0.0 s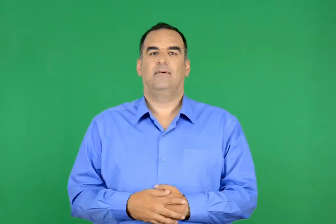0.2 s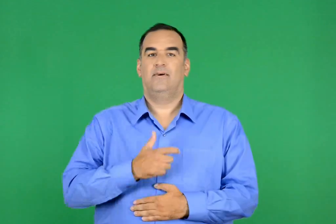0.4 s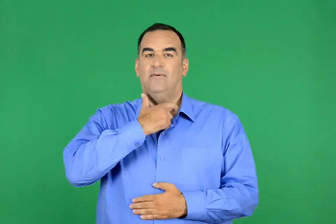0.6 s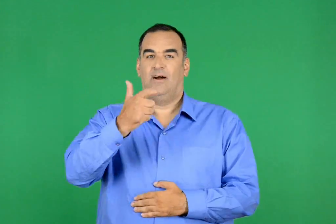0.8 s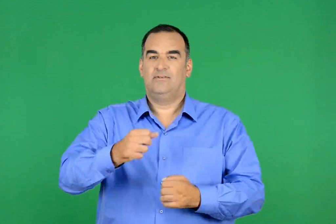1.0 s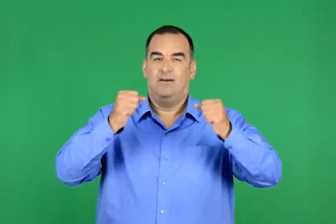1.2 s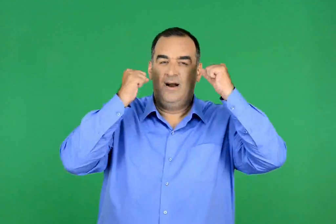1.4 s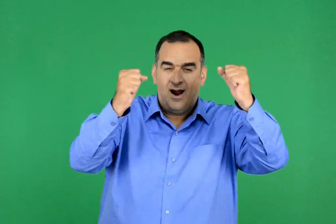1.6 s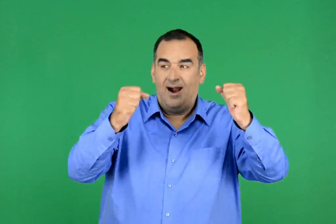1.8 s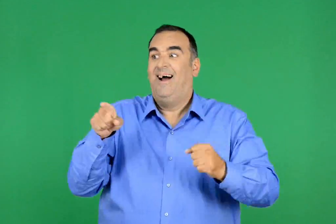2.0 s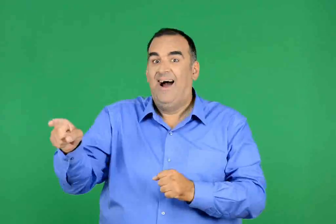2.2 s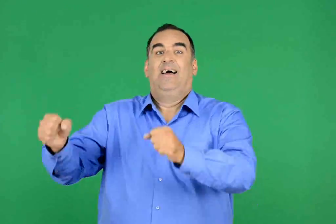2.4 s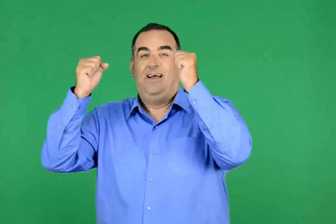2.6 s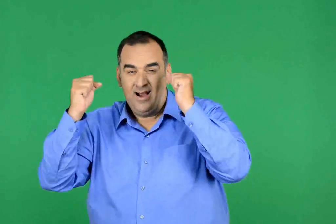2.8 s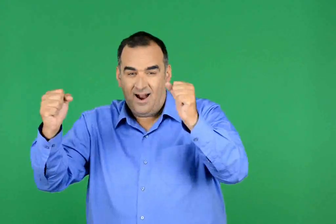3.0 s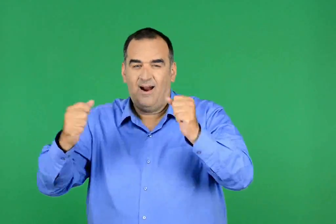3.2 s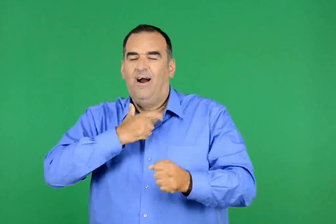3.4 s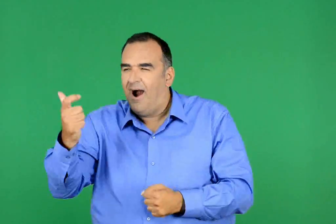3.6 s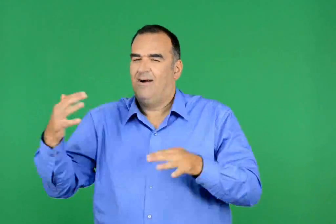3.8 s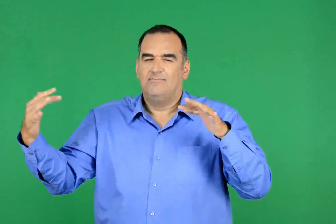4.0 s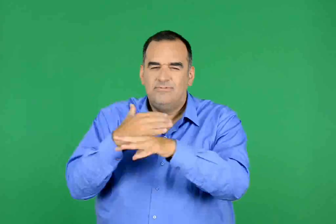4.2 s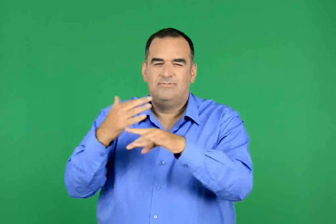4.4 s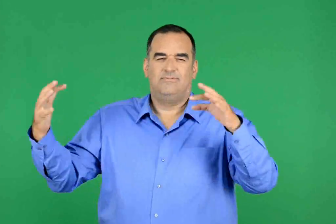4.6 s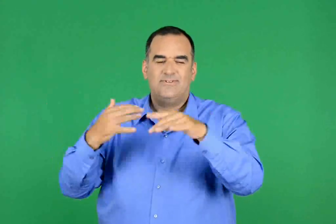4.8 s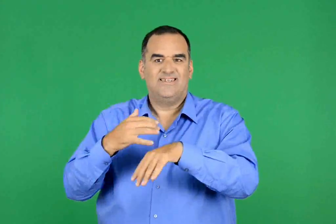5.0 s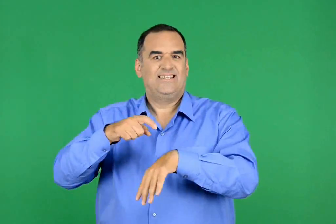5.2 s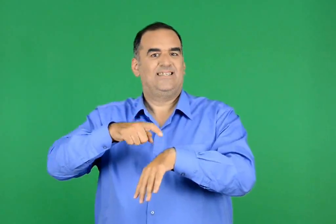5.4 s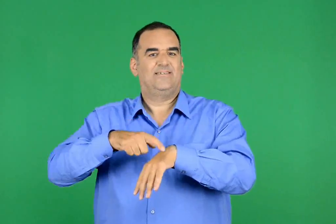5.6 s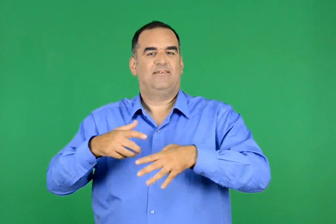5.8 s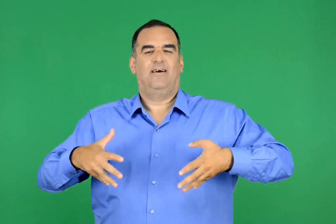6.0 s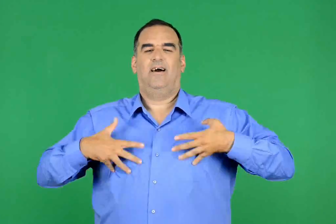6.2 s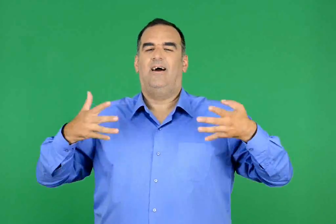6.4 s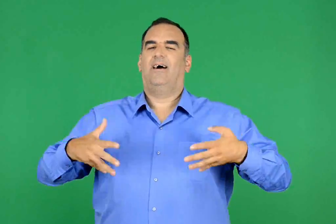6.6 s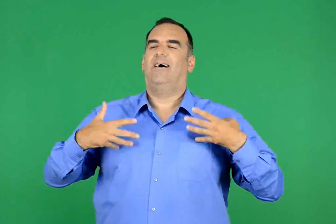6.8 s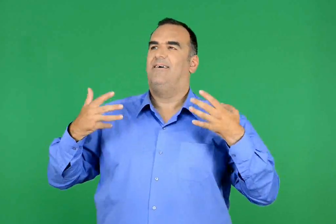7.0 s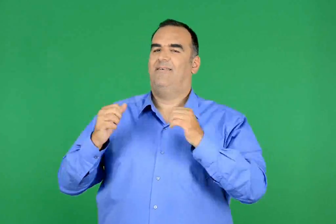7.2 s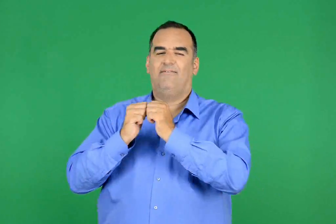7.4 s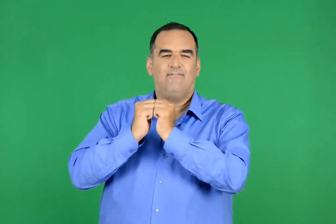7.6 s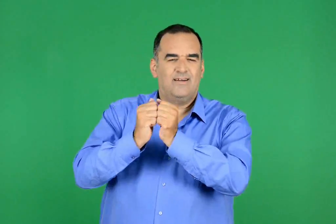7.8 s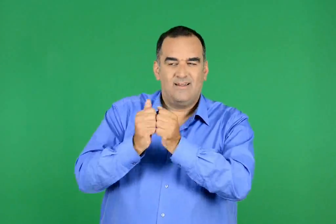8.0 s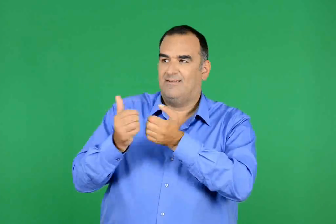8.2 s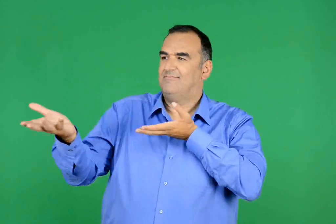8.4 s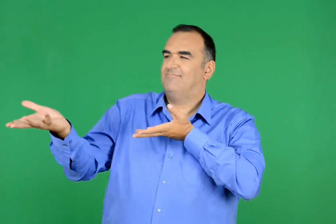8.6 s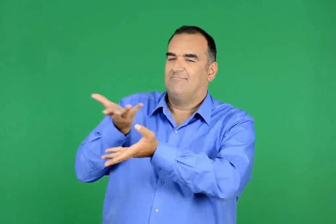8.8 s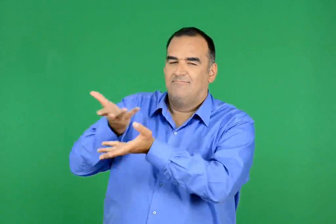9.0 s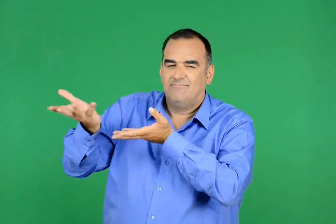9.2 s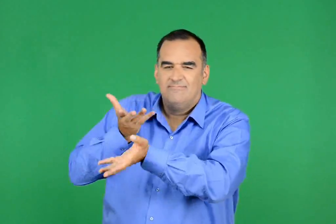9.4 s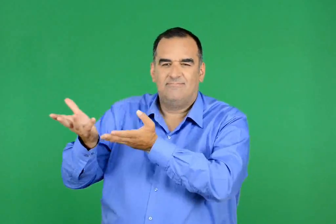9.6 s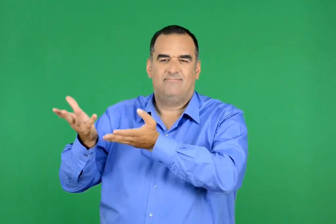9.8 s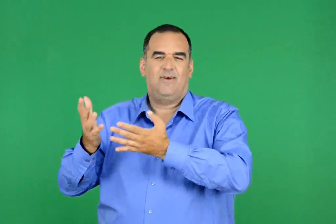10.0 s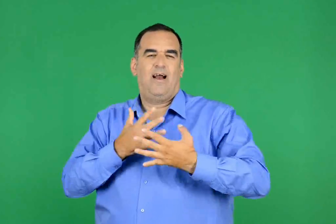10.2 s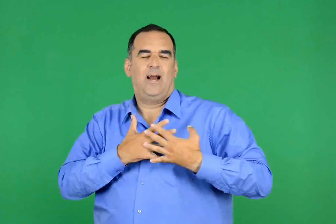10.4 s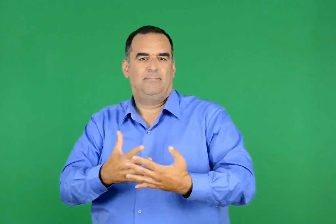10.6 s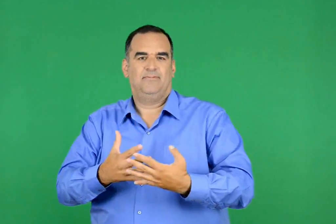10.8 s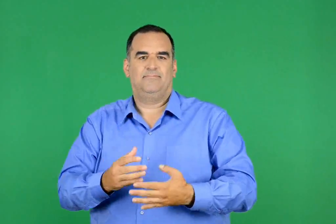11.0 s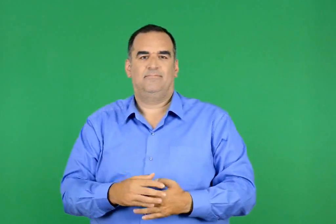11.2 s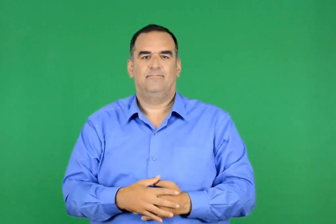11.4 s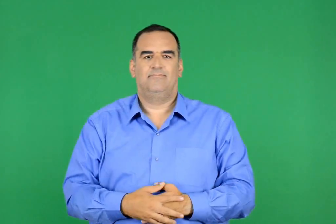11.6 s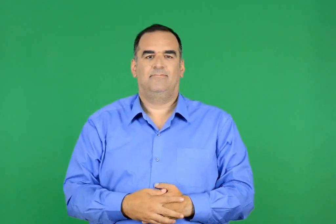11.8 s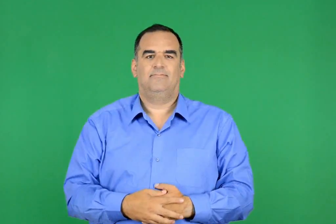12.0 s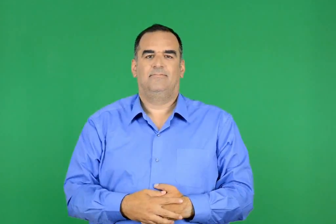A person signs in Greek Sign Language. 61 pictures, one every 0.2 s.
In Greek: ξεφώνιζαν κι αυτά , ξεφώνιζαν κι εκείνα. ήταν μια χαρούμενη , τρελή ανταλλαγή ζητωκραυγών , αγάπης , φιλίας
